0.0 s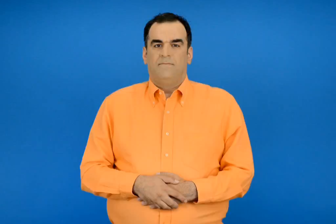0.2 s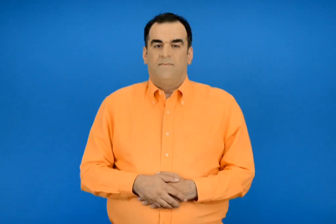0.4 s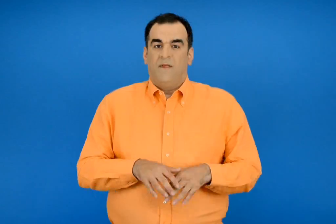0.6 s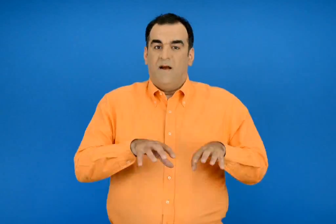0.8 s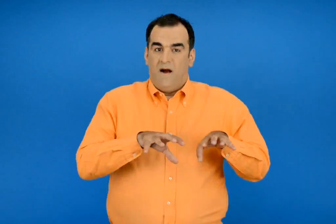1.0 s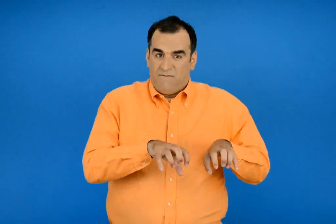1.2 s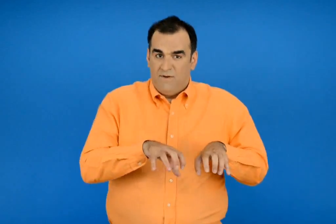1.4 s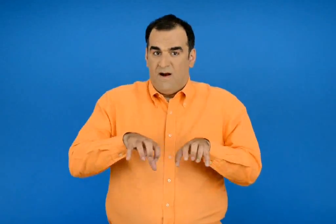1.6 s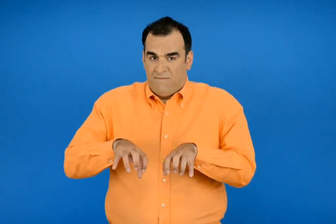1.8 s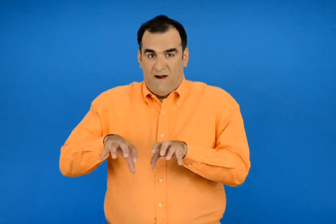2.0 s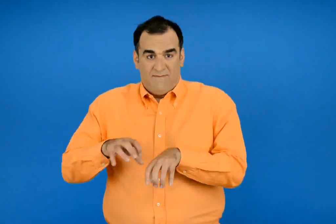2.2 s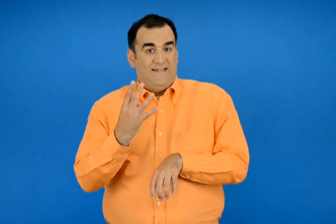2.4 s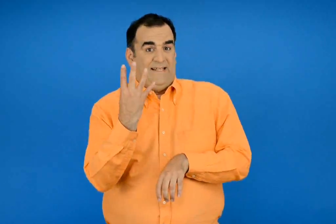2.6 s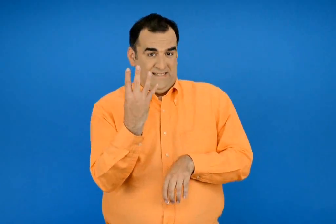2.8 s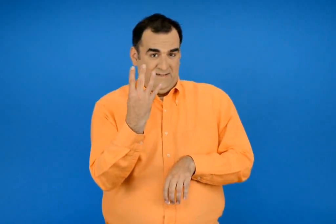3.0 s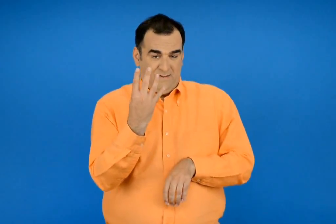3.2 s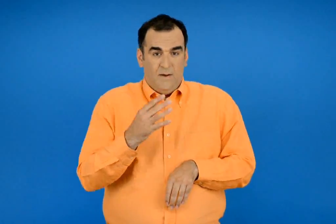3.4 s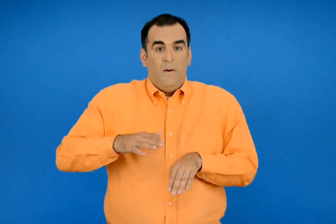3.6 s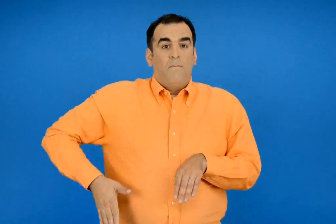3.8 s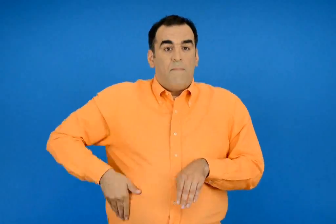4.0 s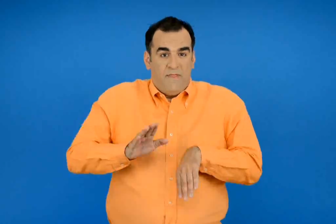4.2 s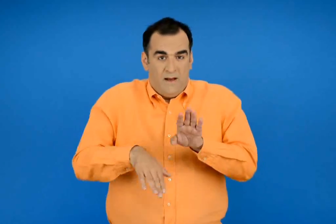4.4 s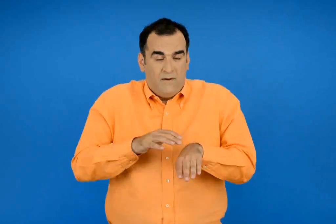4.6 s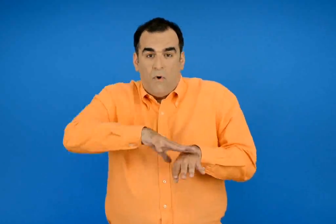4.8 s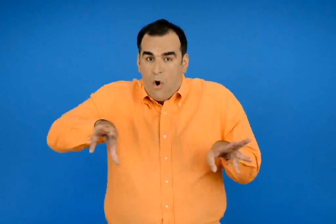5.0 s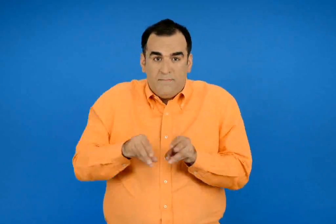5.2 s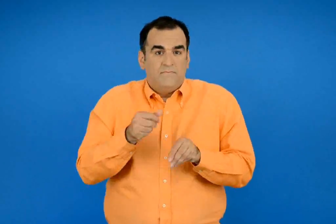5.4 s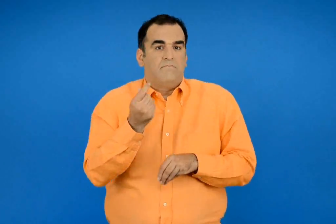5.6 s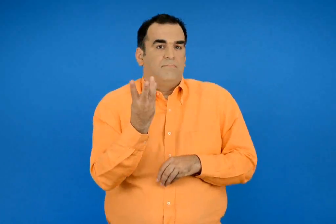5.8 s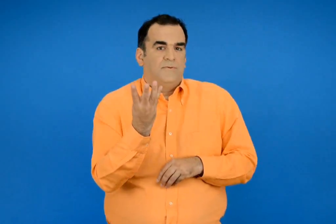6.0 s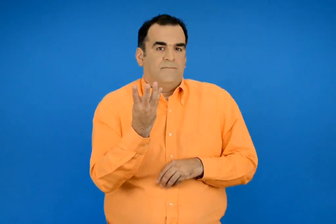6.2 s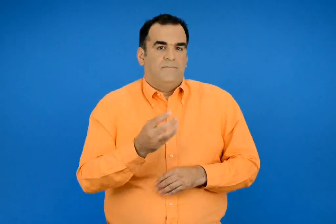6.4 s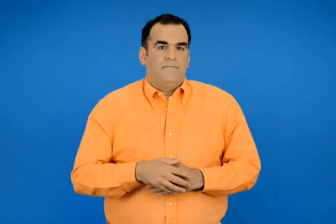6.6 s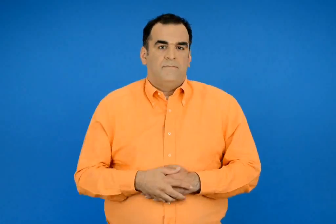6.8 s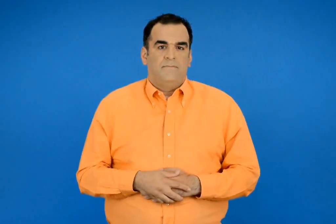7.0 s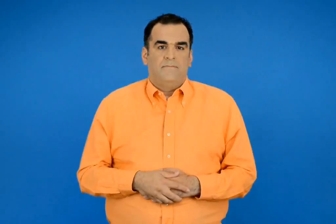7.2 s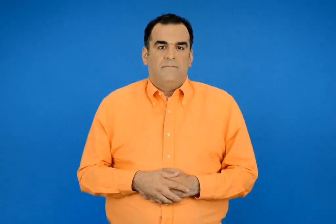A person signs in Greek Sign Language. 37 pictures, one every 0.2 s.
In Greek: πόσα ποδιά έχουν 4 σκυλιά ;
